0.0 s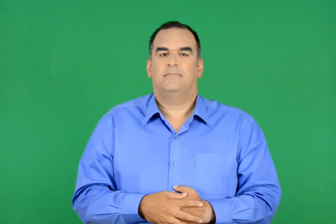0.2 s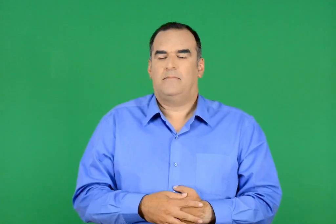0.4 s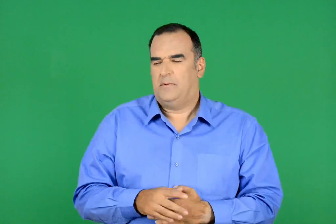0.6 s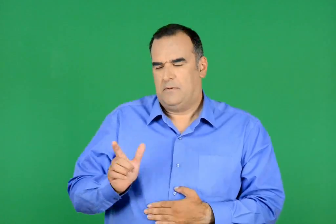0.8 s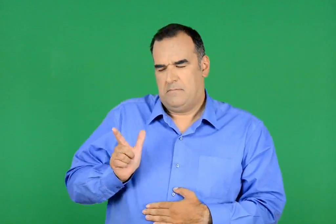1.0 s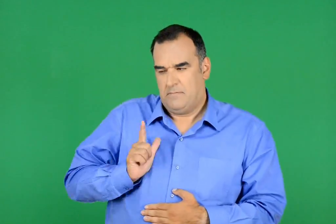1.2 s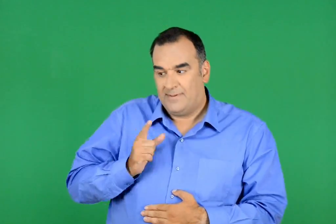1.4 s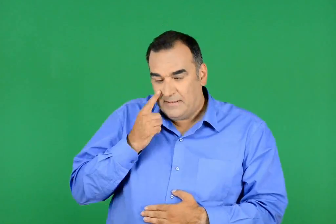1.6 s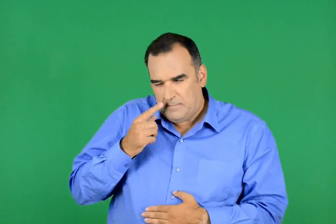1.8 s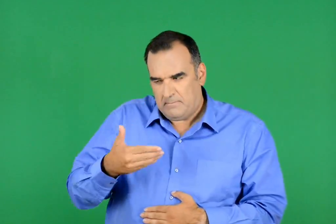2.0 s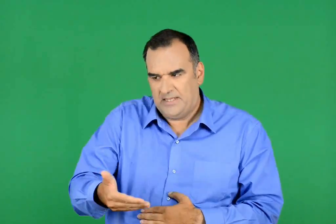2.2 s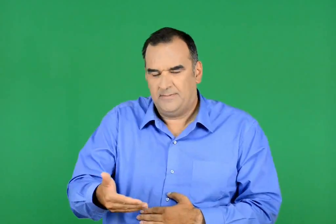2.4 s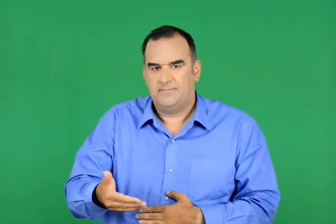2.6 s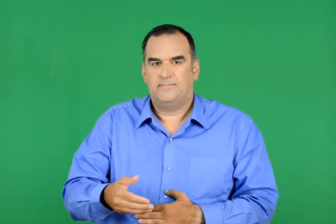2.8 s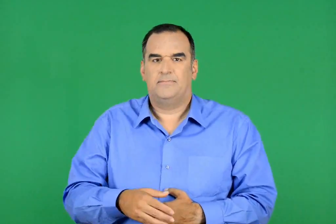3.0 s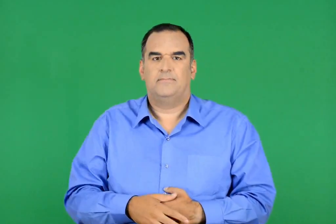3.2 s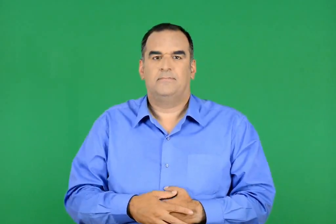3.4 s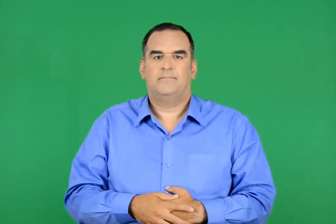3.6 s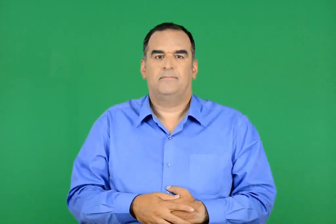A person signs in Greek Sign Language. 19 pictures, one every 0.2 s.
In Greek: θα δείτε σε λίγο
